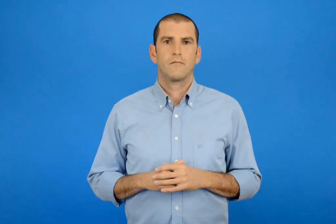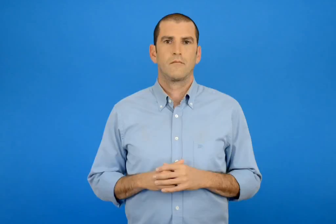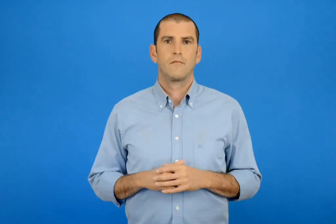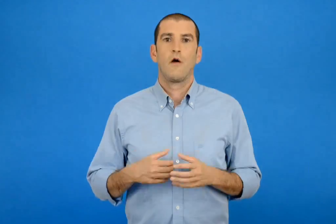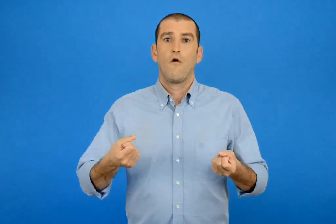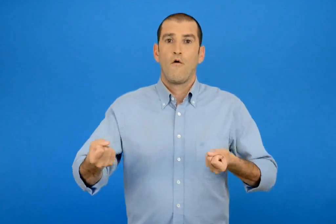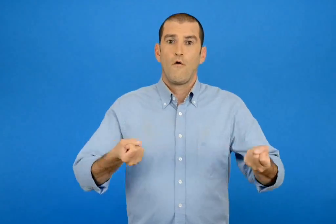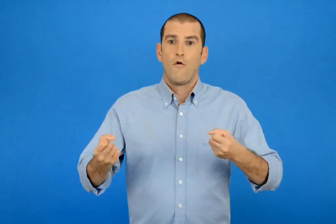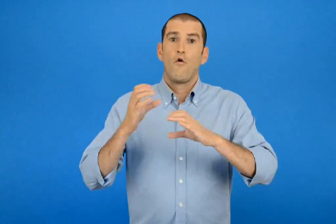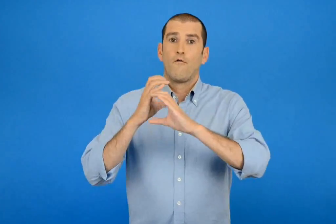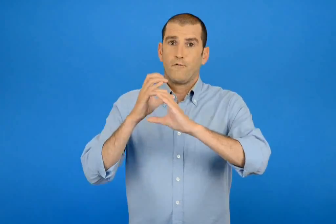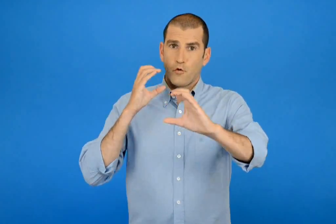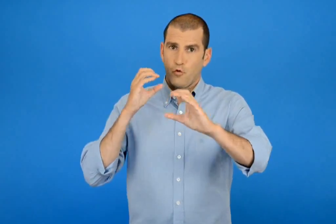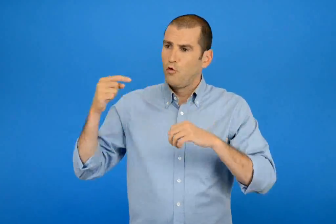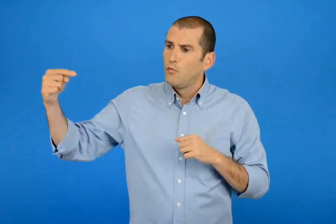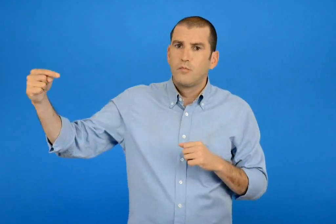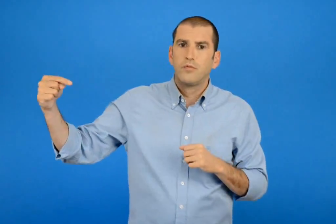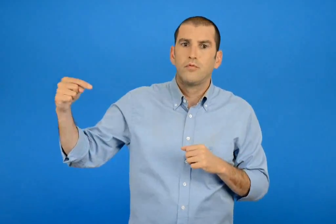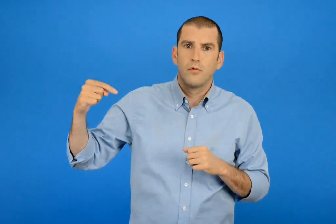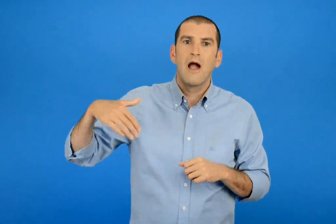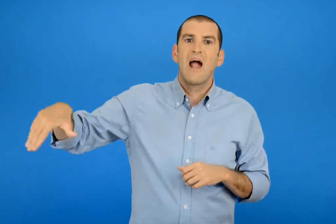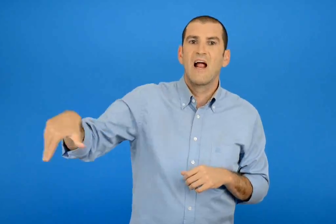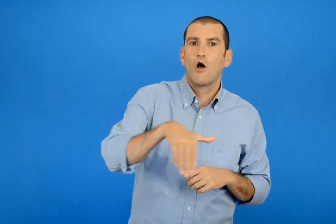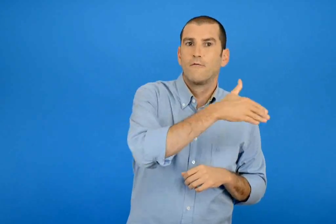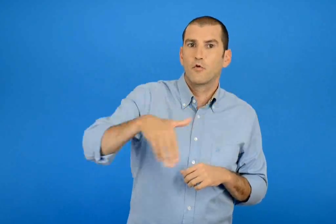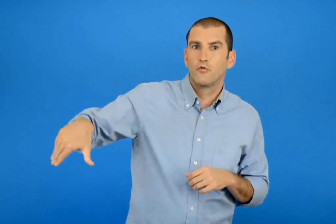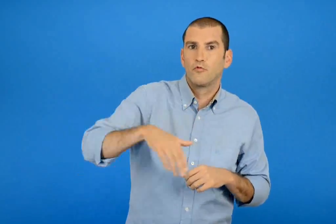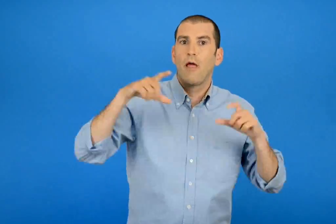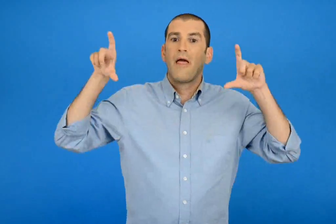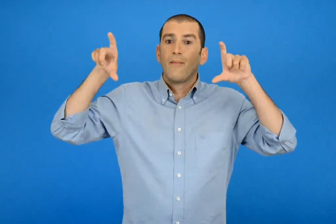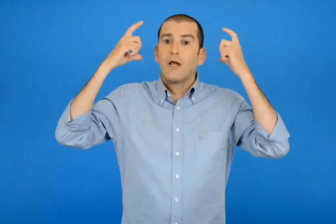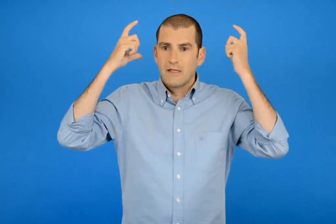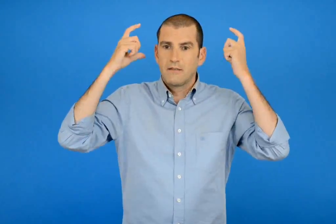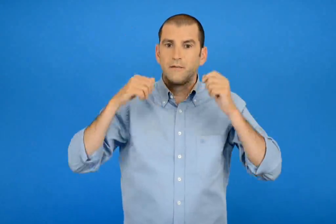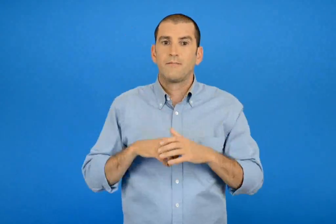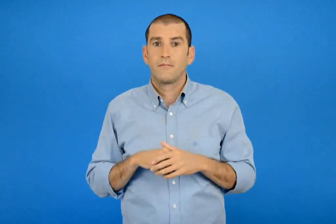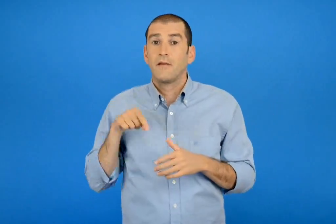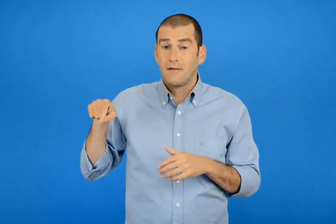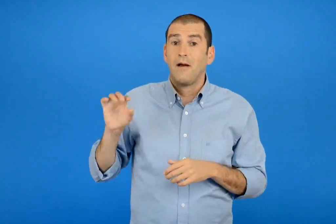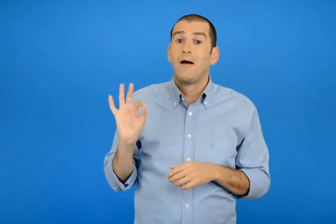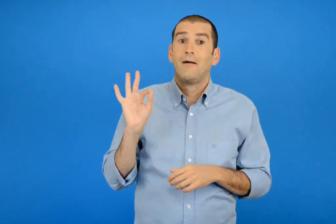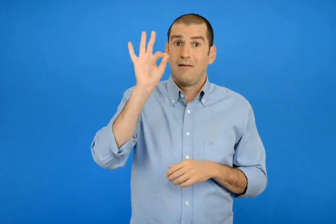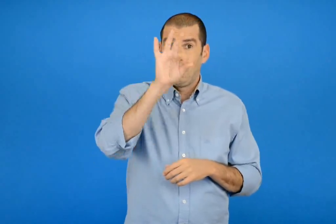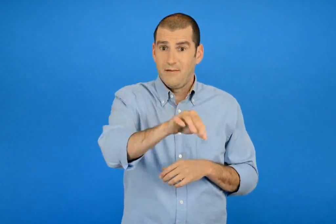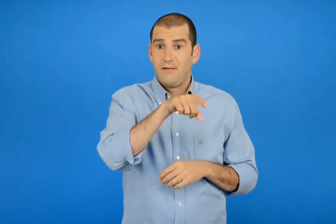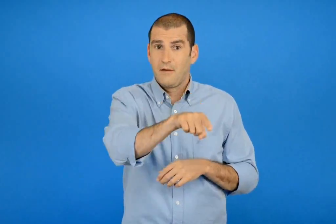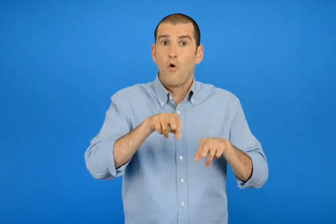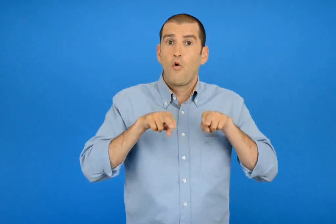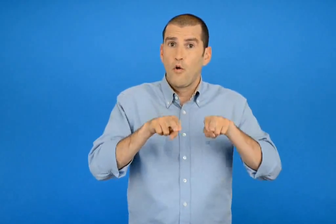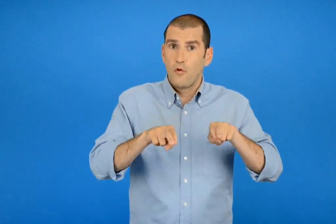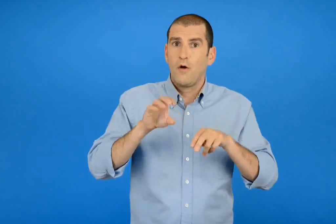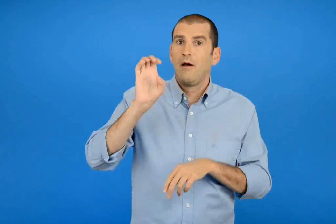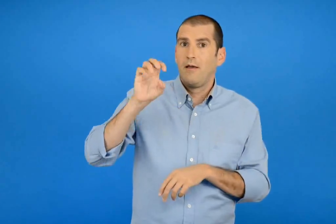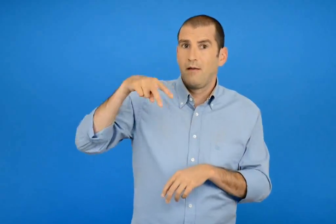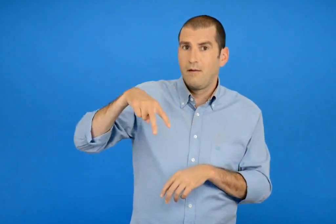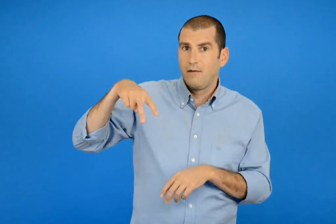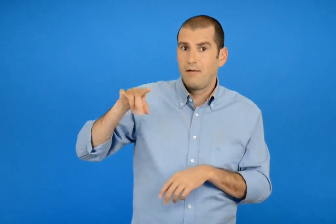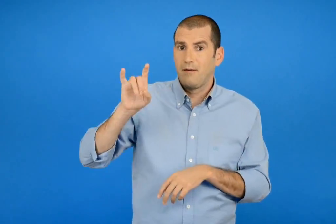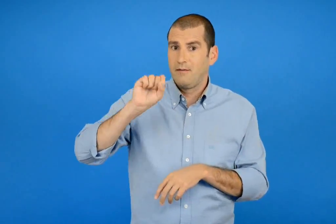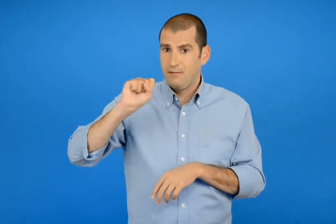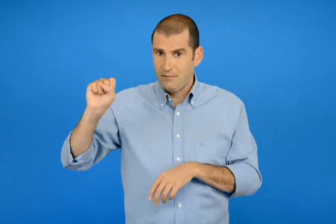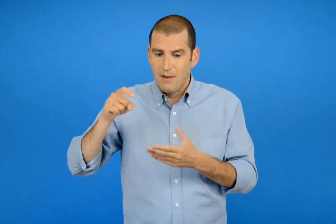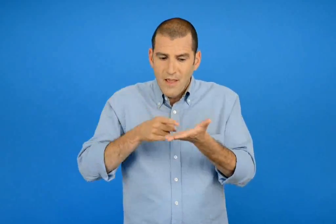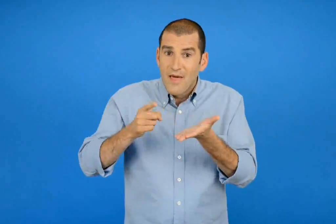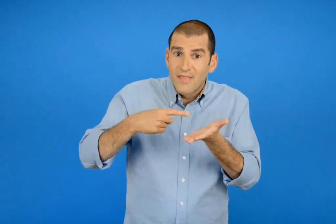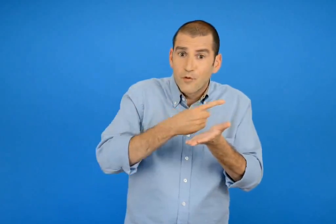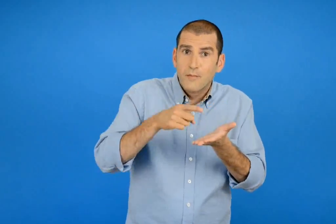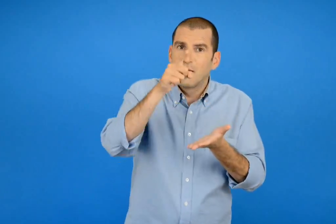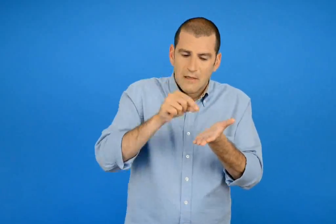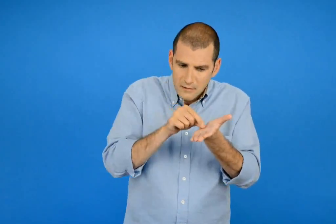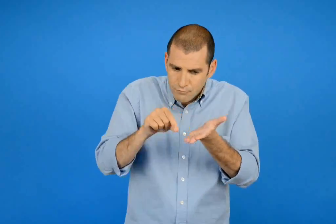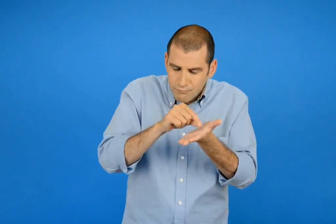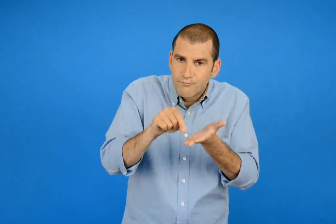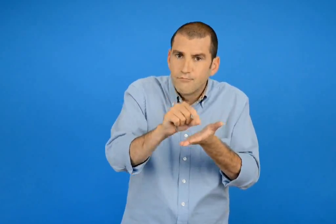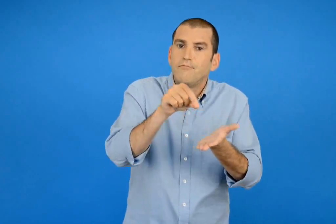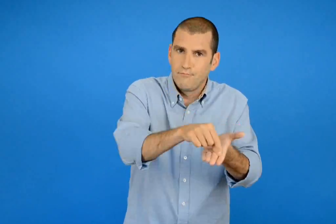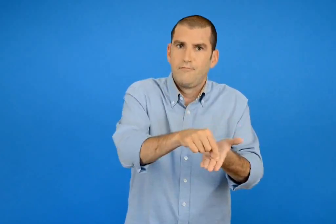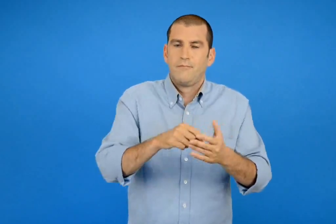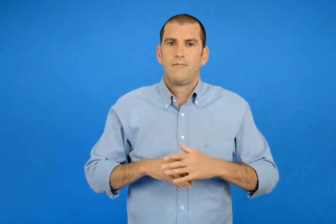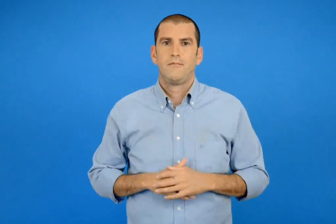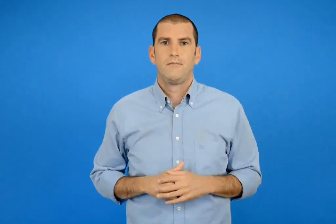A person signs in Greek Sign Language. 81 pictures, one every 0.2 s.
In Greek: το φορτηγό έρχεται από τη λεωφόρο δημοκρατίας σημείωσε τη διαδρομή που έκανε μέχρι να φτάσει στην οδό έλλης
